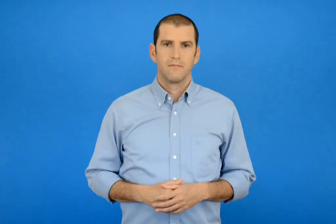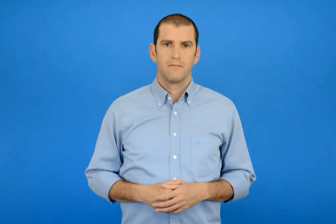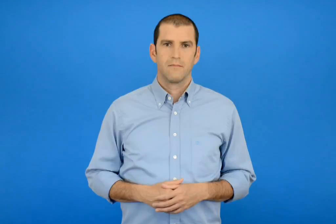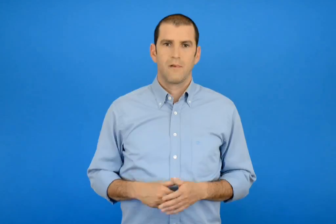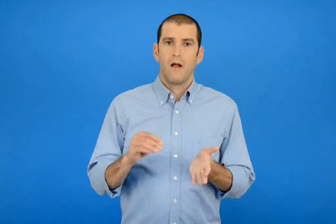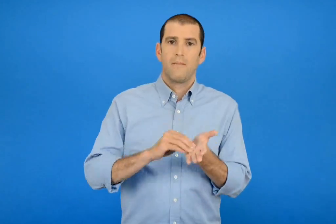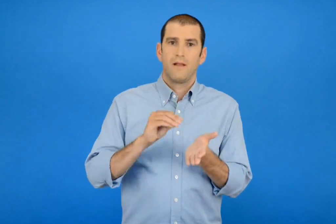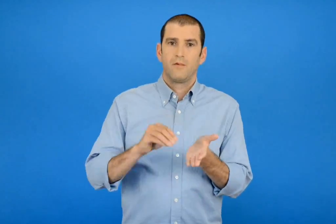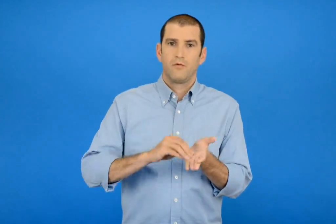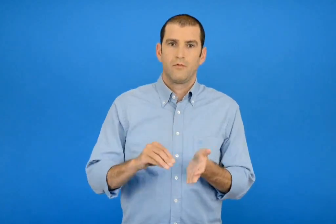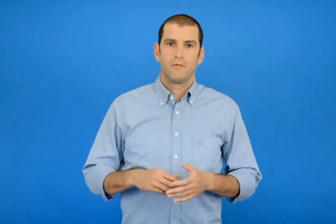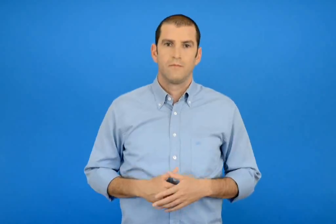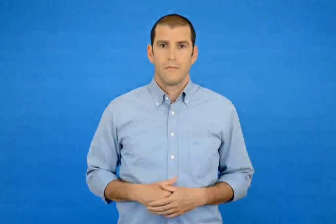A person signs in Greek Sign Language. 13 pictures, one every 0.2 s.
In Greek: επαναληπτικό
